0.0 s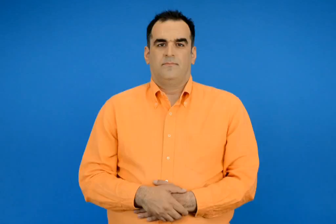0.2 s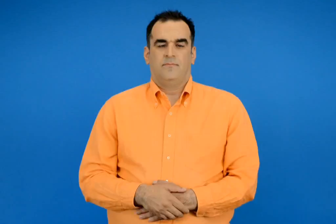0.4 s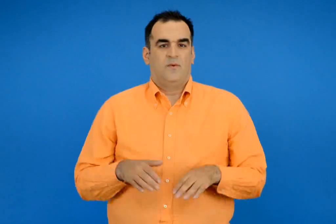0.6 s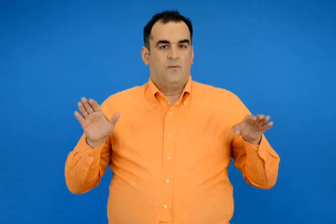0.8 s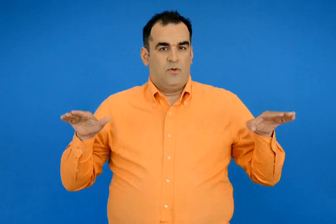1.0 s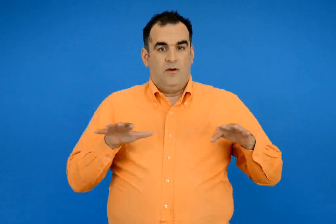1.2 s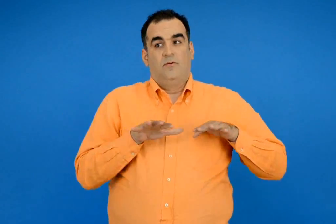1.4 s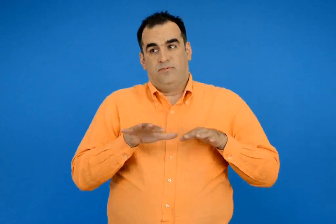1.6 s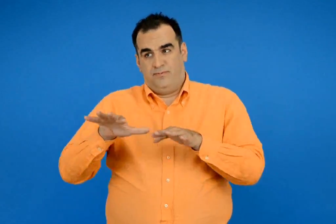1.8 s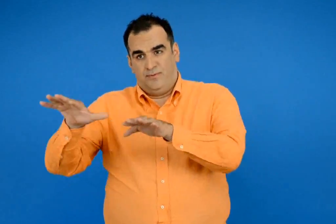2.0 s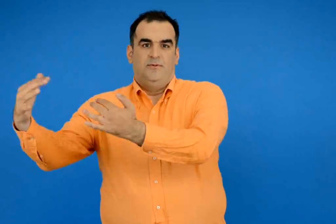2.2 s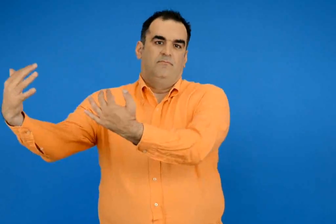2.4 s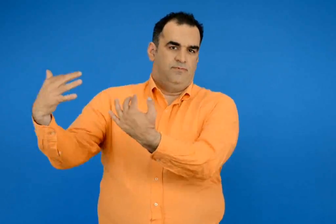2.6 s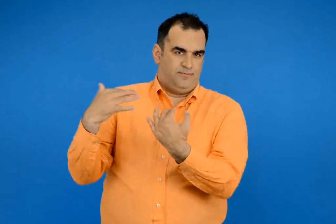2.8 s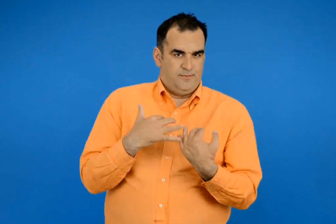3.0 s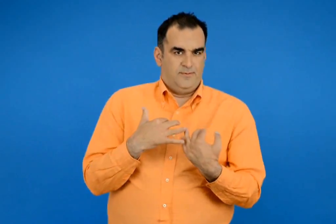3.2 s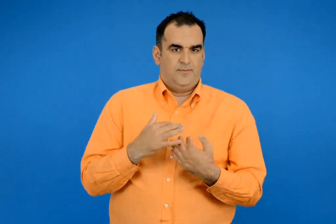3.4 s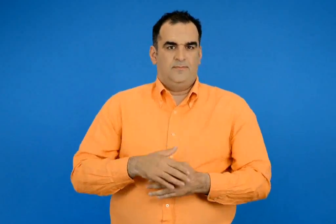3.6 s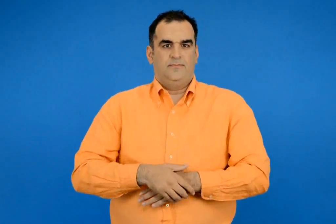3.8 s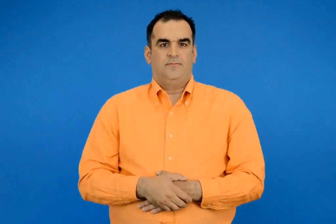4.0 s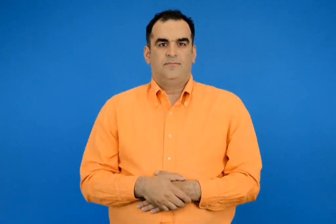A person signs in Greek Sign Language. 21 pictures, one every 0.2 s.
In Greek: αποδημητικά πουλιά
